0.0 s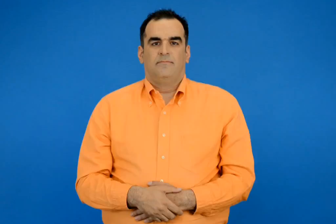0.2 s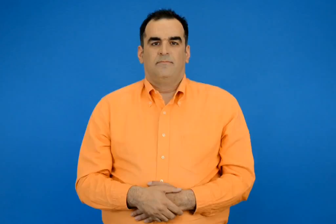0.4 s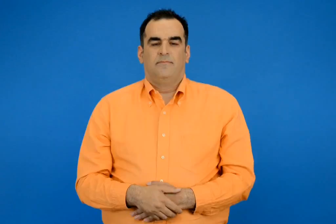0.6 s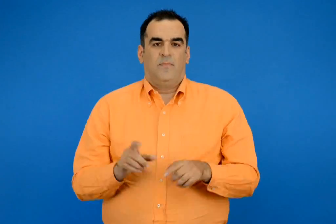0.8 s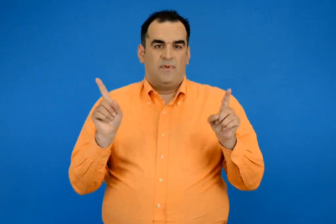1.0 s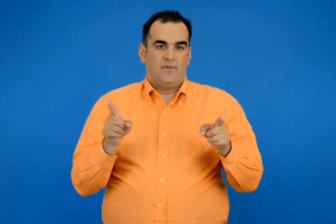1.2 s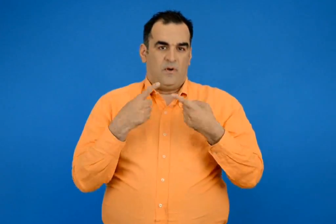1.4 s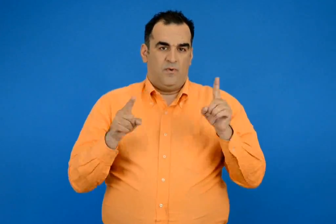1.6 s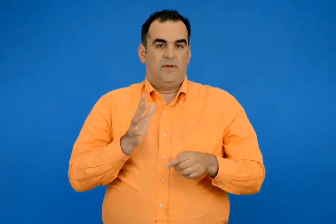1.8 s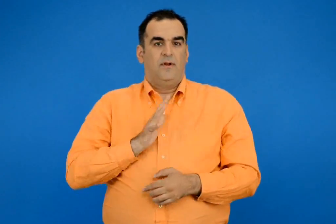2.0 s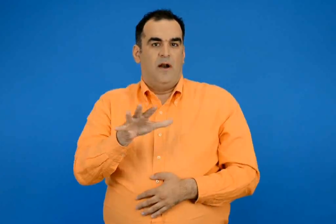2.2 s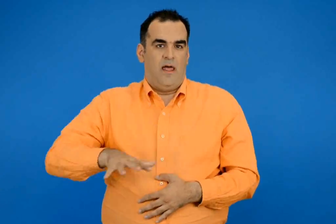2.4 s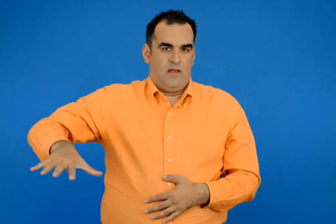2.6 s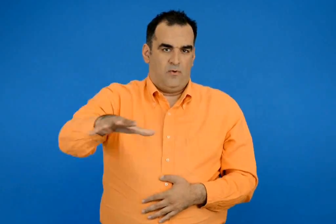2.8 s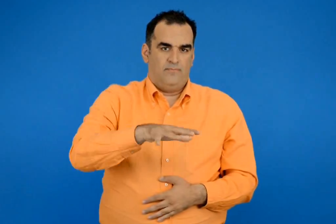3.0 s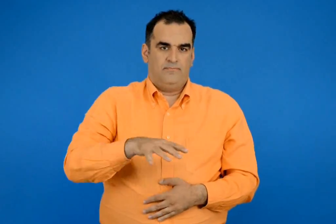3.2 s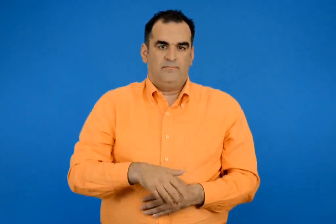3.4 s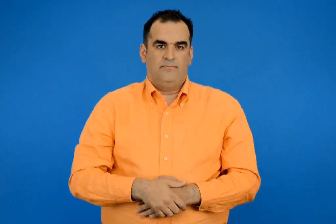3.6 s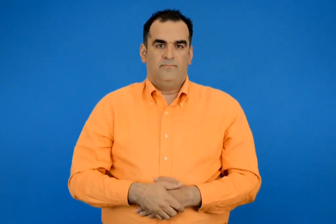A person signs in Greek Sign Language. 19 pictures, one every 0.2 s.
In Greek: λαϊκό τραγούδι
